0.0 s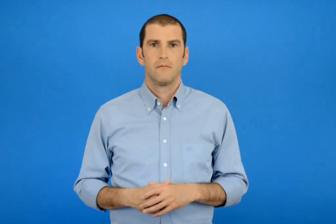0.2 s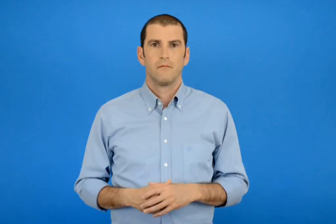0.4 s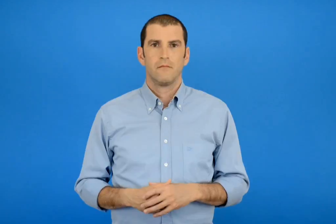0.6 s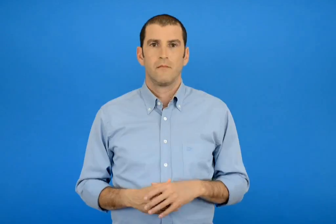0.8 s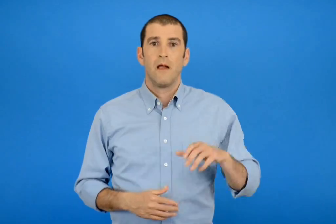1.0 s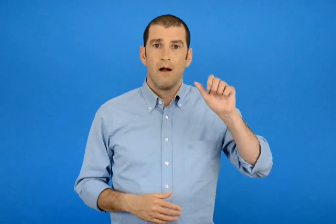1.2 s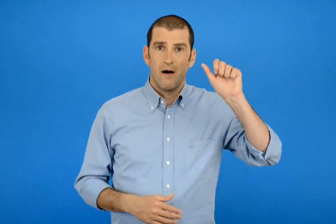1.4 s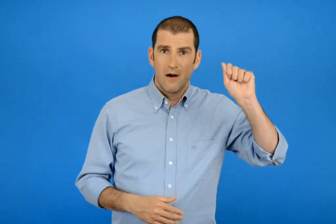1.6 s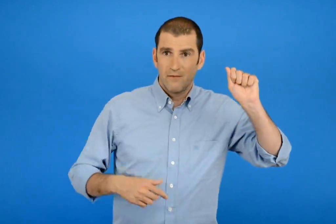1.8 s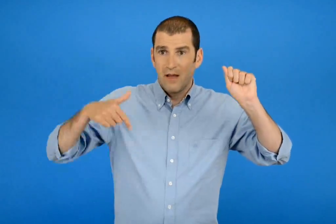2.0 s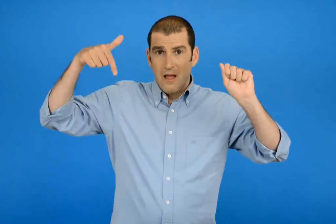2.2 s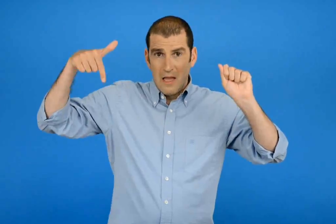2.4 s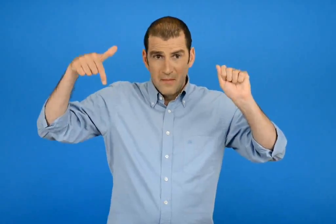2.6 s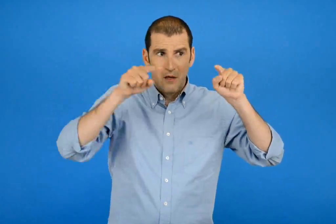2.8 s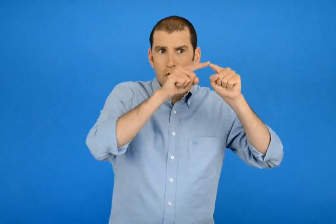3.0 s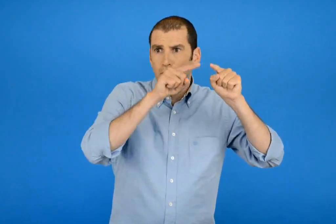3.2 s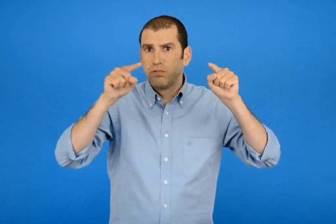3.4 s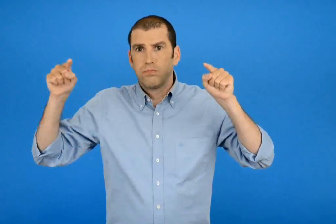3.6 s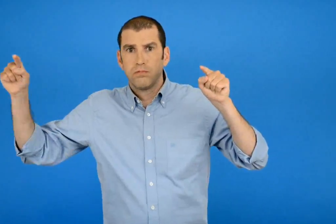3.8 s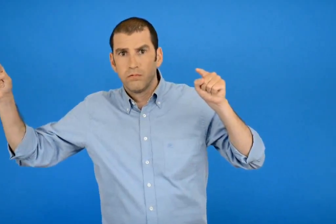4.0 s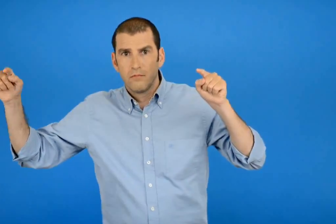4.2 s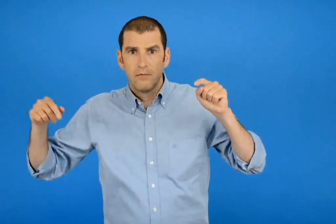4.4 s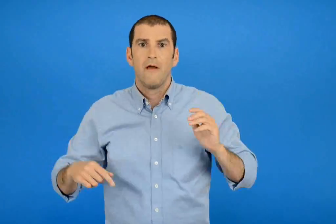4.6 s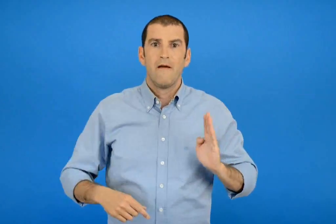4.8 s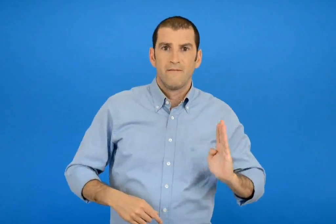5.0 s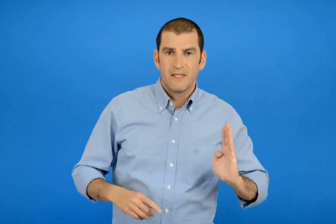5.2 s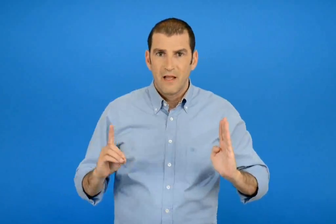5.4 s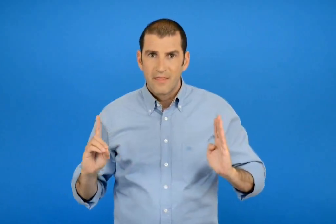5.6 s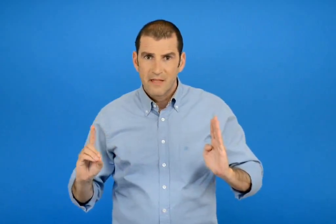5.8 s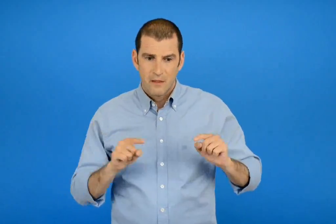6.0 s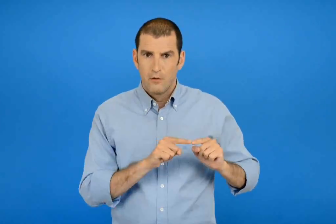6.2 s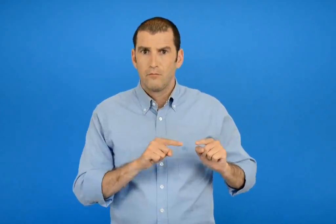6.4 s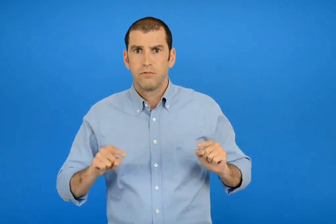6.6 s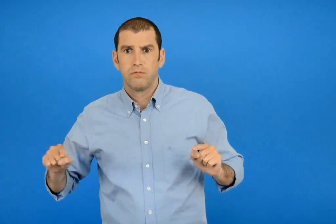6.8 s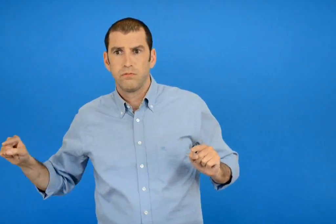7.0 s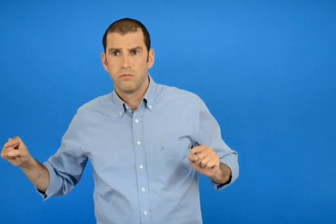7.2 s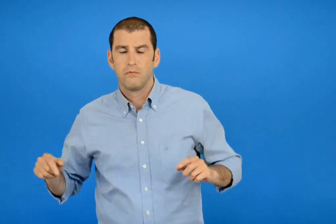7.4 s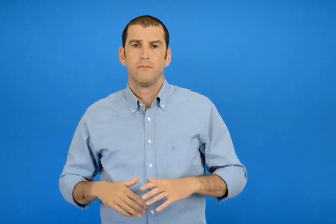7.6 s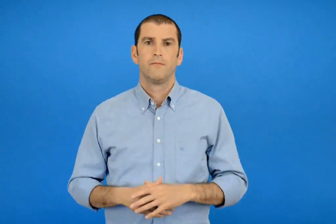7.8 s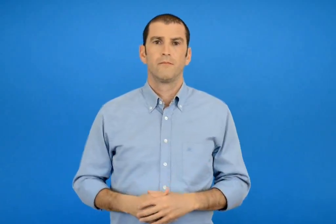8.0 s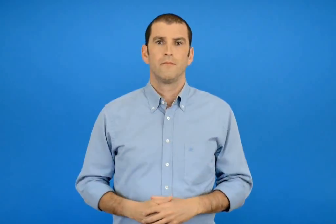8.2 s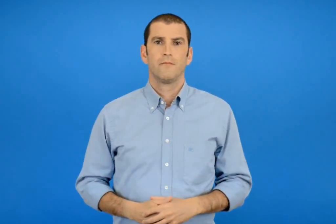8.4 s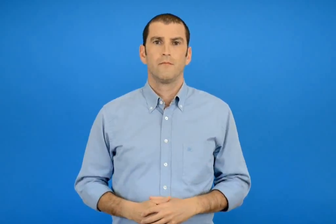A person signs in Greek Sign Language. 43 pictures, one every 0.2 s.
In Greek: προεκτείνω με το χάρακα μου τα ευθύγραμμα τμήματα αγ και βδ
